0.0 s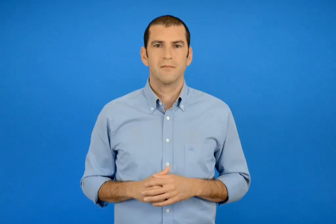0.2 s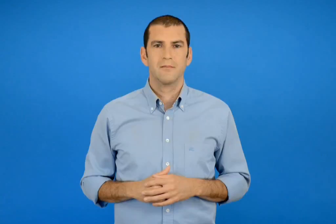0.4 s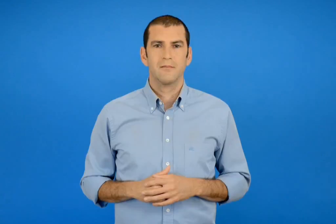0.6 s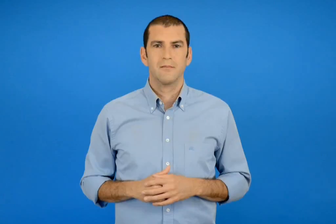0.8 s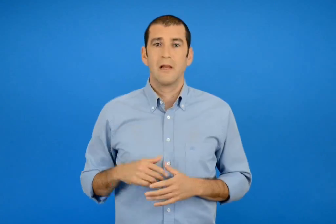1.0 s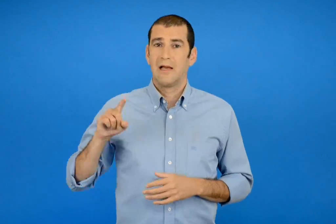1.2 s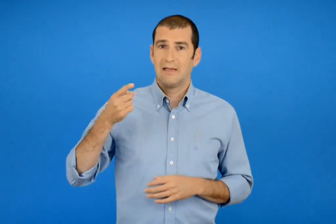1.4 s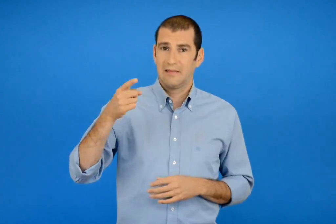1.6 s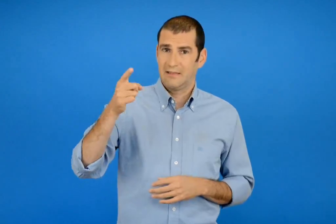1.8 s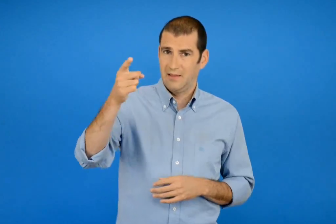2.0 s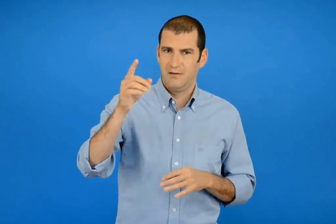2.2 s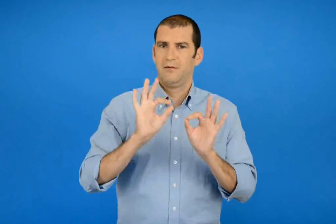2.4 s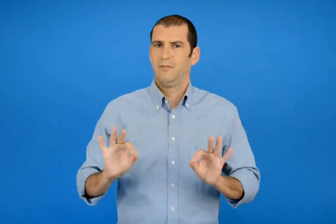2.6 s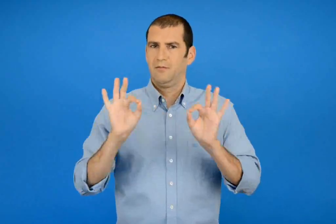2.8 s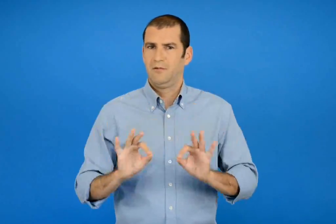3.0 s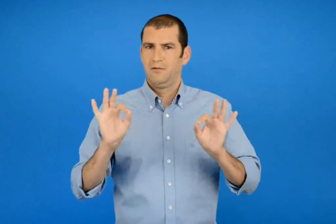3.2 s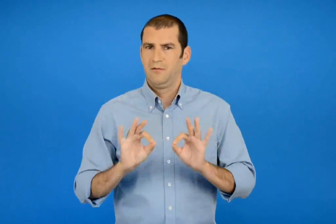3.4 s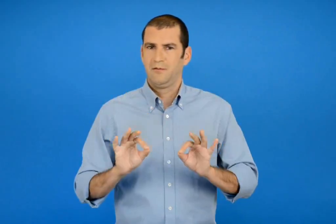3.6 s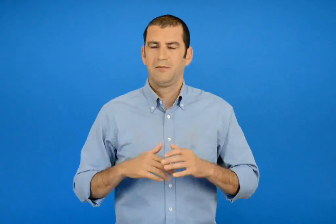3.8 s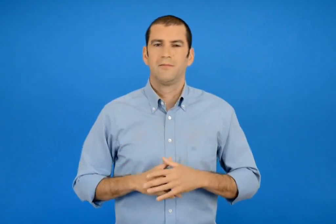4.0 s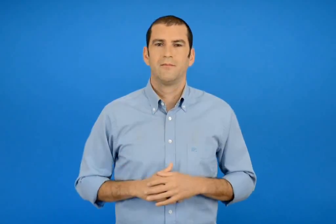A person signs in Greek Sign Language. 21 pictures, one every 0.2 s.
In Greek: ετοιμασίες για το ταξίδι
